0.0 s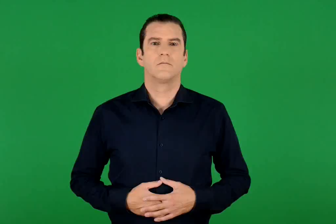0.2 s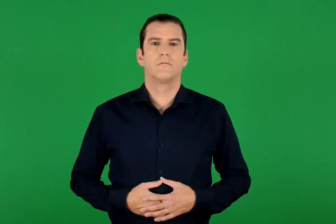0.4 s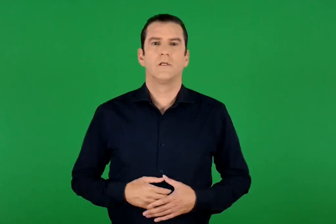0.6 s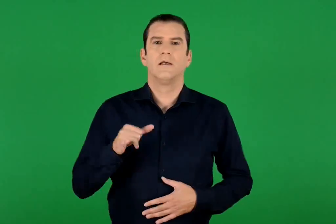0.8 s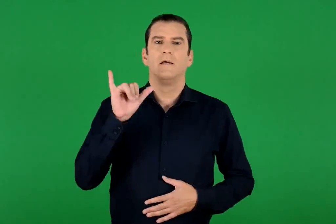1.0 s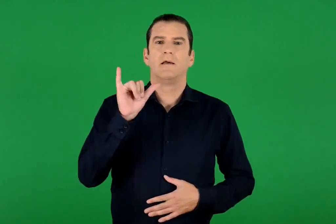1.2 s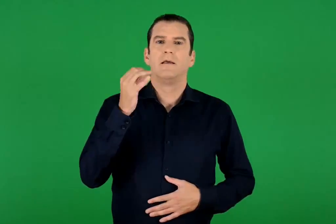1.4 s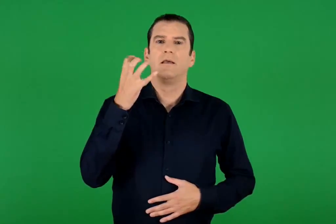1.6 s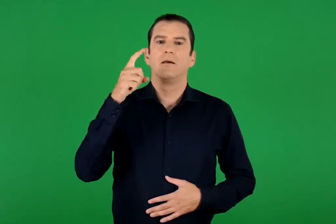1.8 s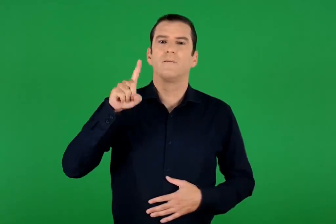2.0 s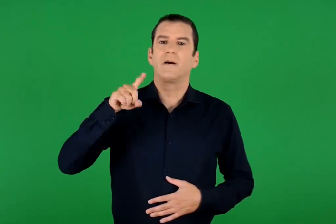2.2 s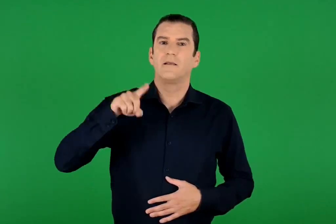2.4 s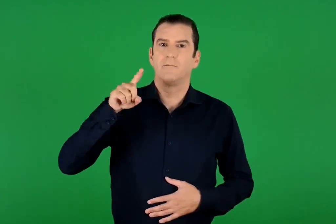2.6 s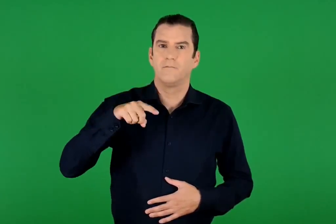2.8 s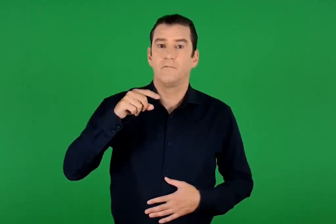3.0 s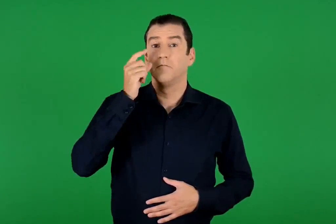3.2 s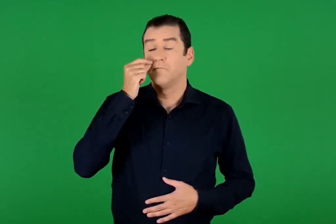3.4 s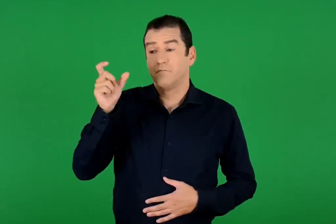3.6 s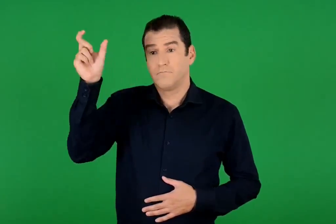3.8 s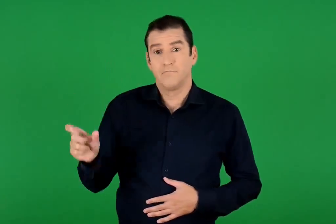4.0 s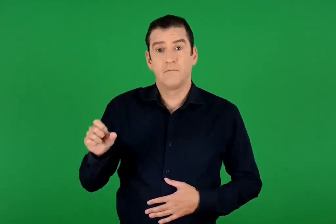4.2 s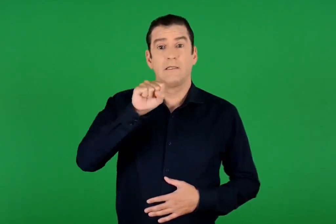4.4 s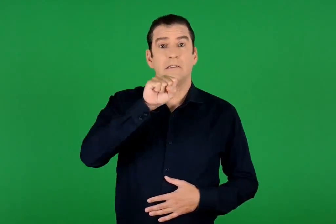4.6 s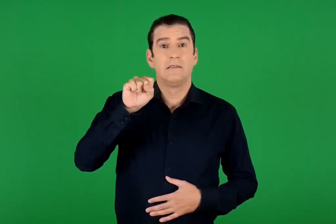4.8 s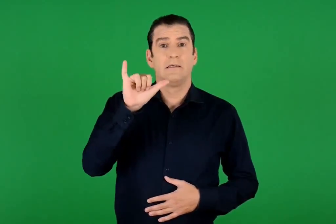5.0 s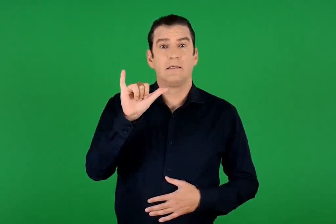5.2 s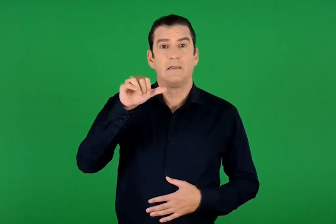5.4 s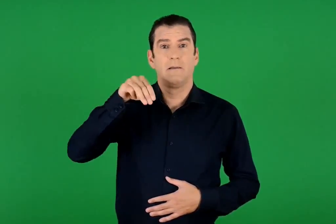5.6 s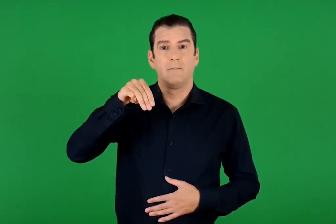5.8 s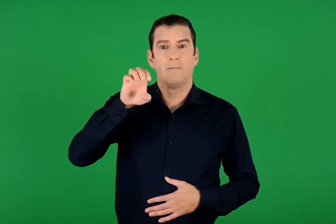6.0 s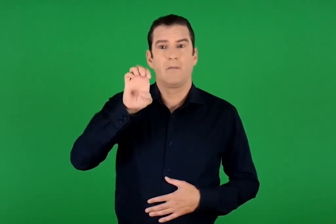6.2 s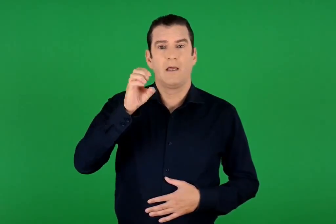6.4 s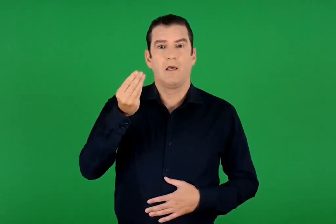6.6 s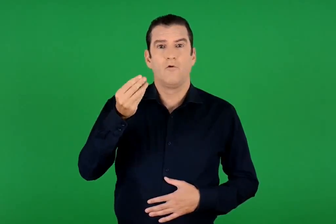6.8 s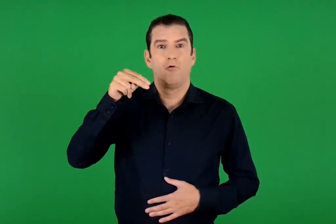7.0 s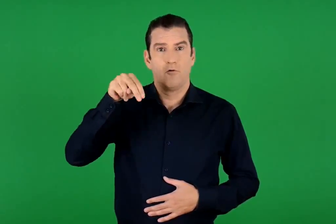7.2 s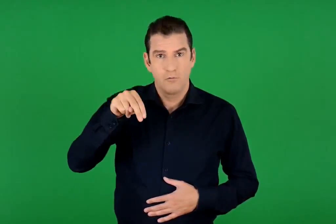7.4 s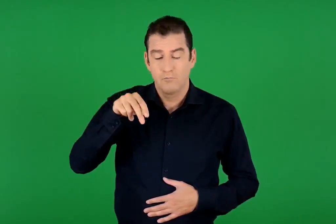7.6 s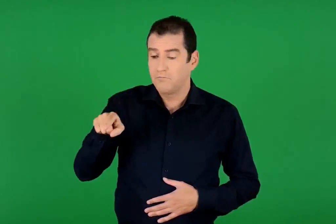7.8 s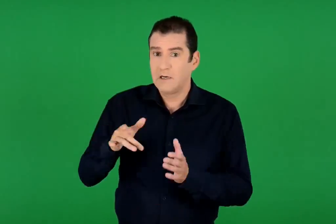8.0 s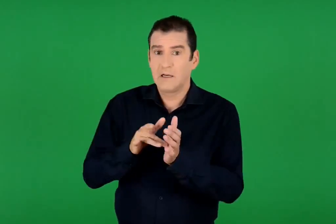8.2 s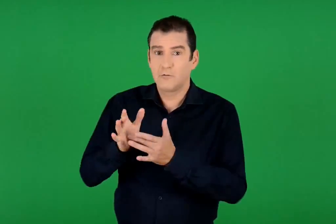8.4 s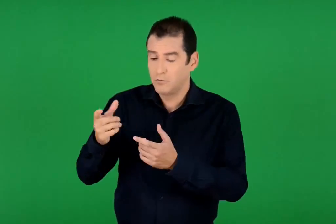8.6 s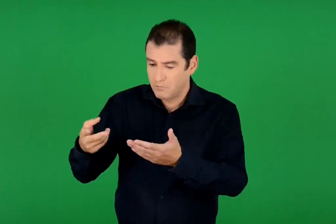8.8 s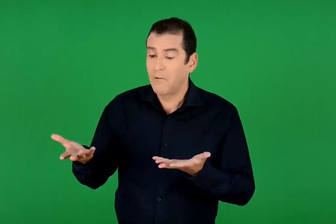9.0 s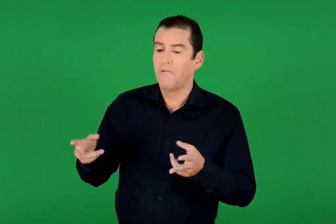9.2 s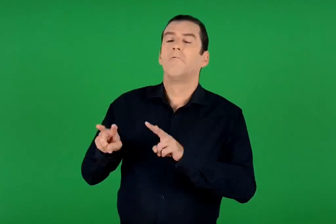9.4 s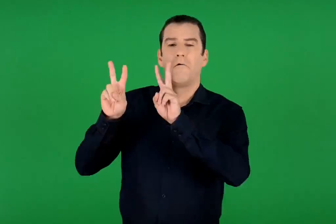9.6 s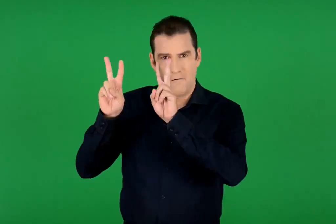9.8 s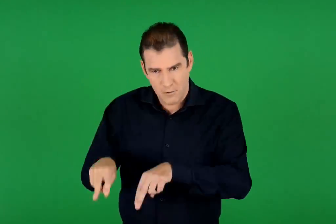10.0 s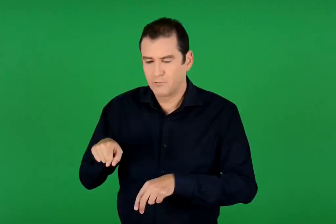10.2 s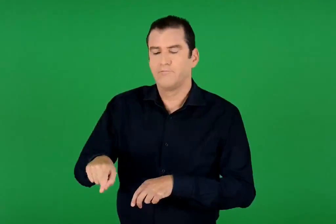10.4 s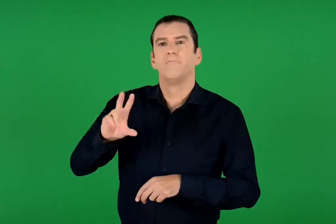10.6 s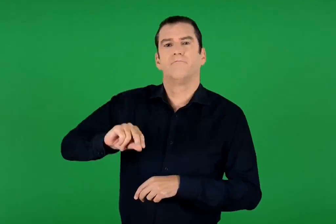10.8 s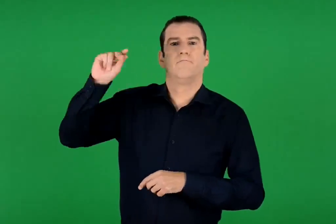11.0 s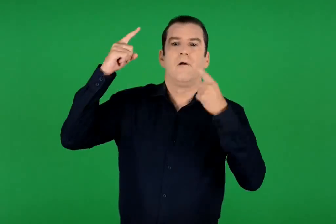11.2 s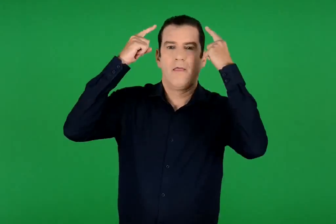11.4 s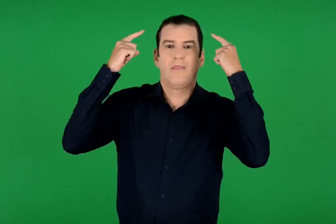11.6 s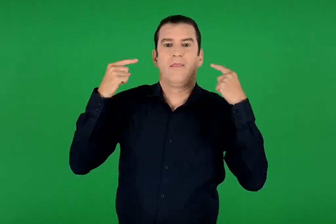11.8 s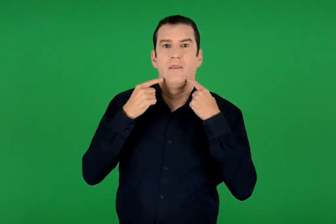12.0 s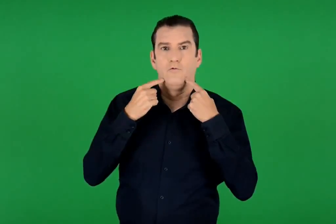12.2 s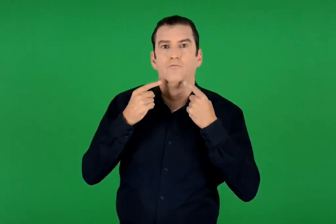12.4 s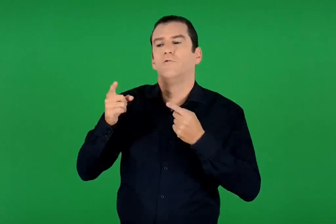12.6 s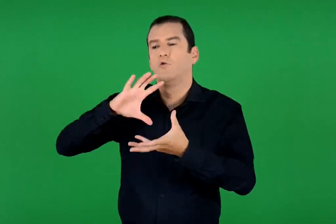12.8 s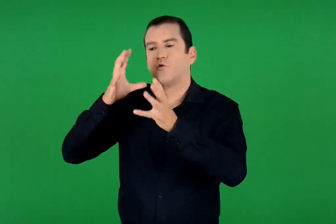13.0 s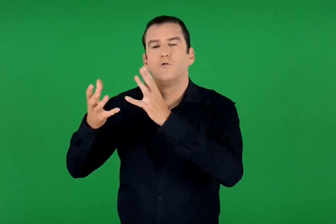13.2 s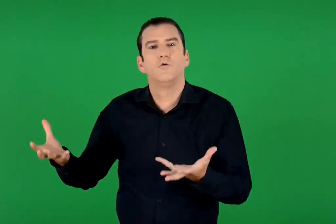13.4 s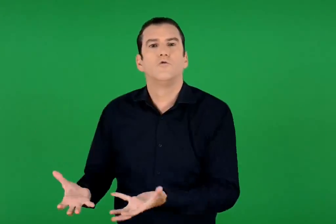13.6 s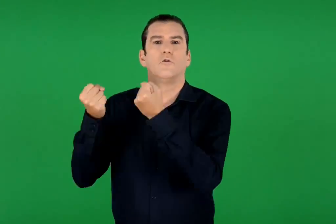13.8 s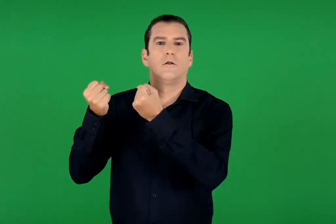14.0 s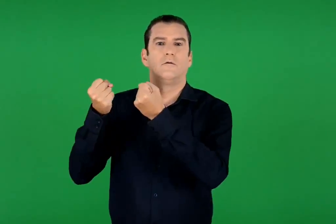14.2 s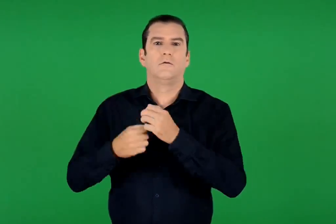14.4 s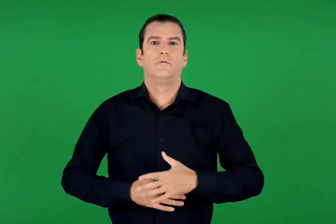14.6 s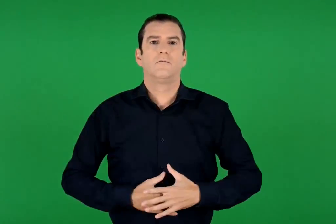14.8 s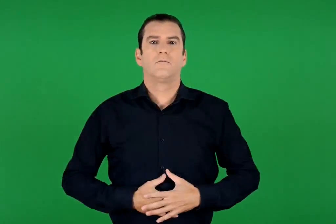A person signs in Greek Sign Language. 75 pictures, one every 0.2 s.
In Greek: υπαπαντή ο συμεών αναγνωρίζει τον χριστό ως θεό και σωτήρα του κόσμου
